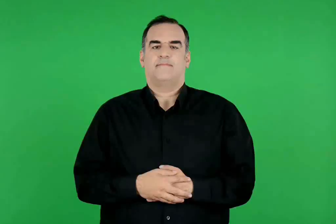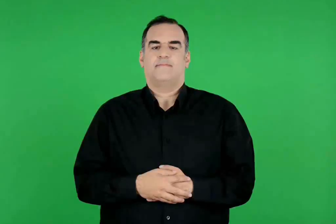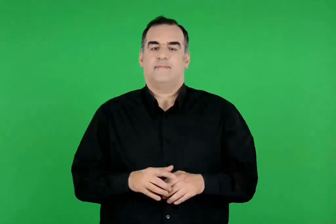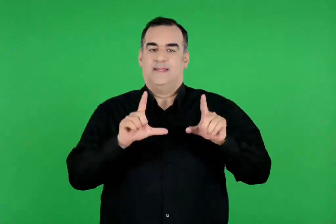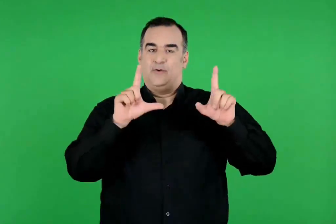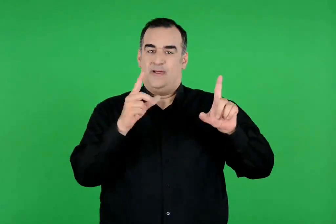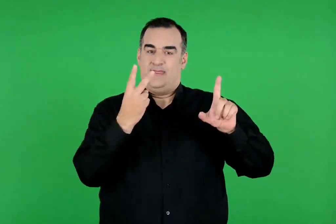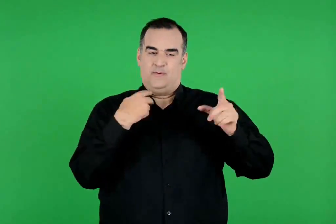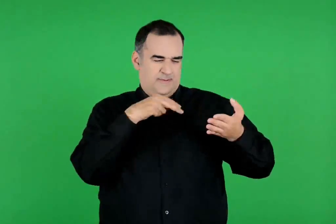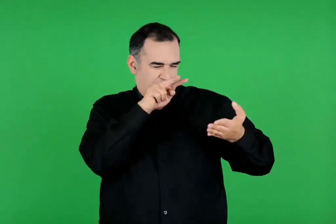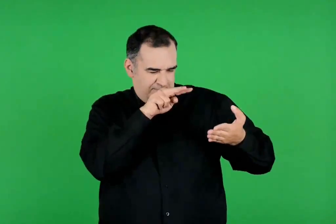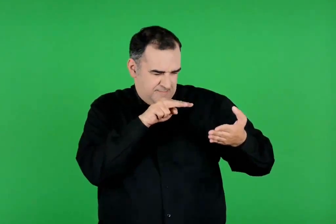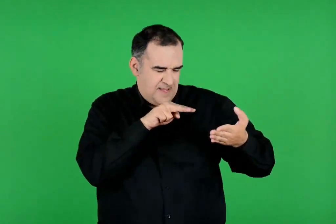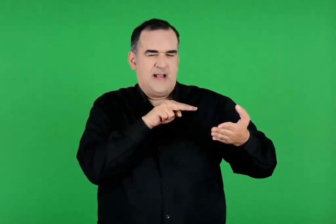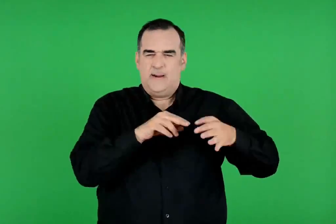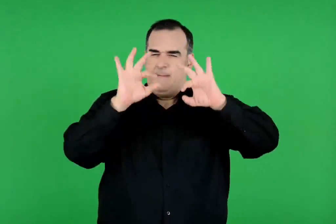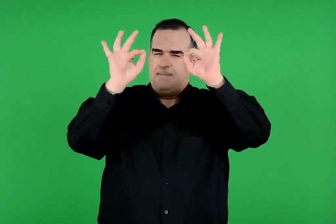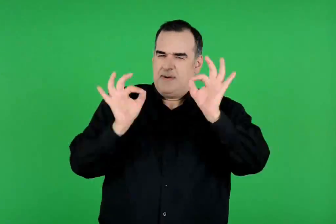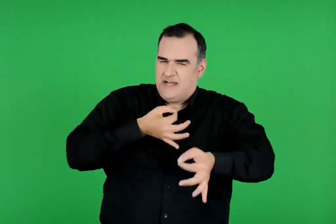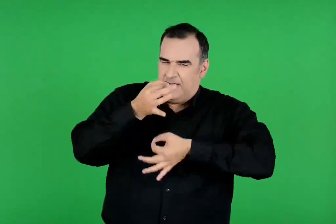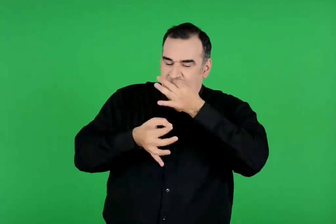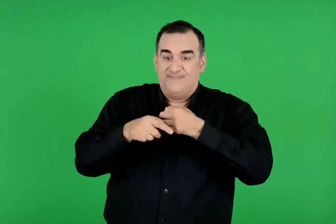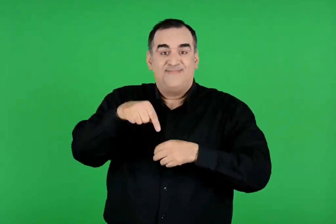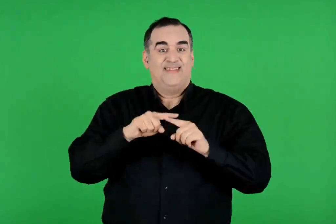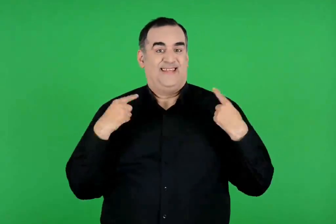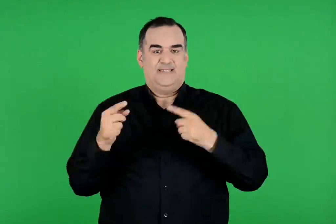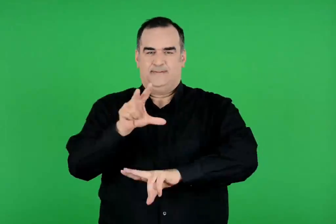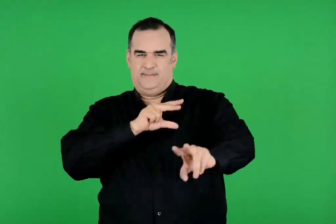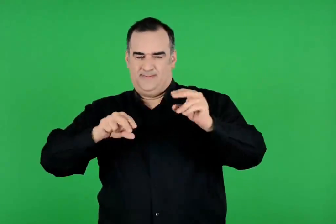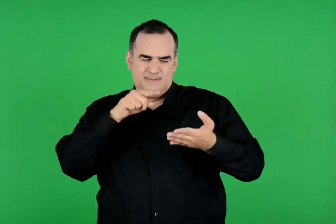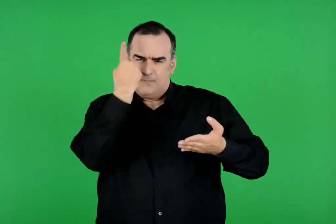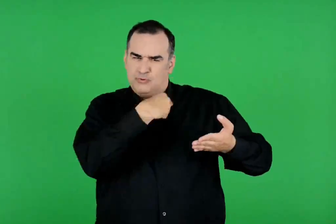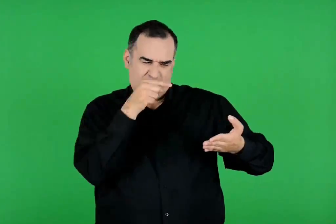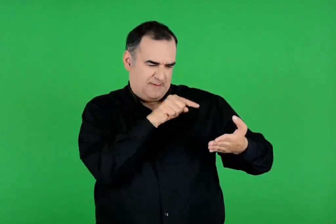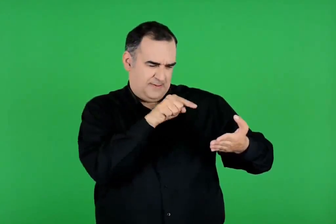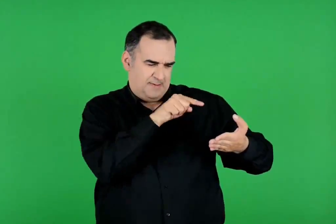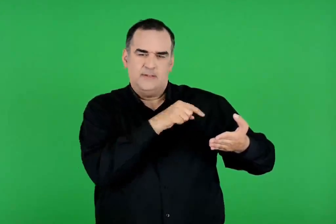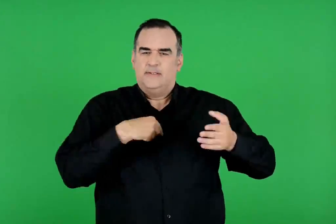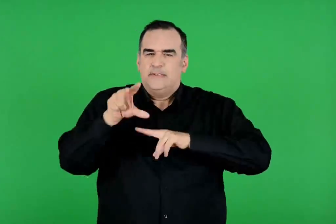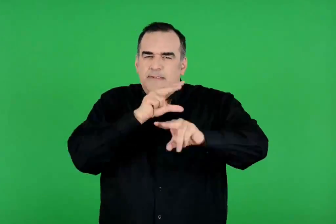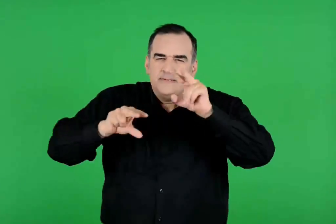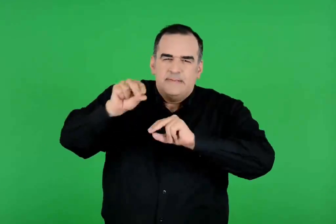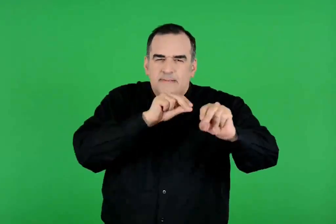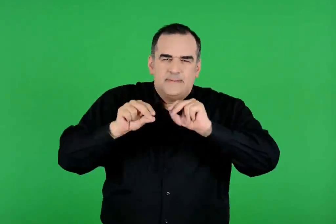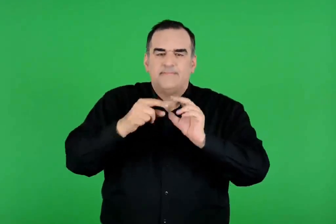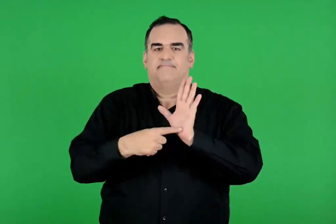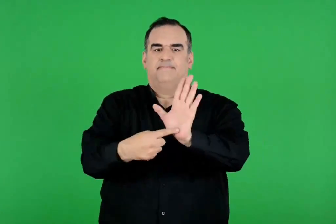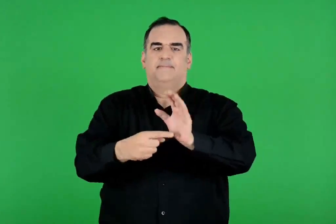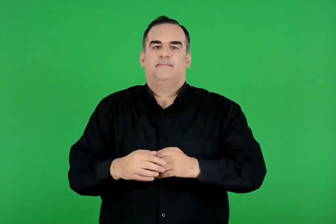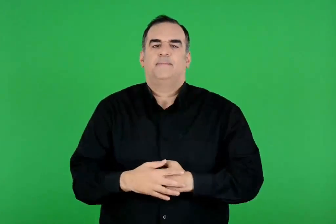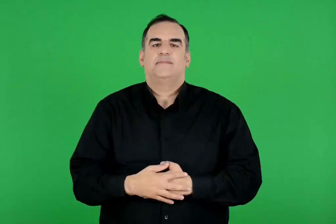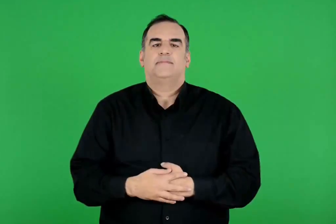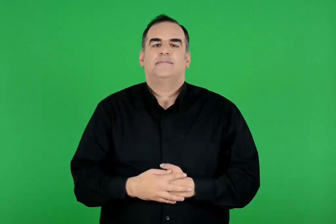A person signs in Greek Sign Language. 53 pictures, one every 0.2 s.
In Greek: παρατηρώ και περιγράφω την εικόνα 2 και συζητώ στην τάξη για τα πρόσωπα που φαίνονται σε αυτή
